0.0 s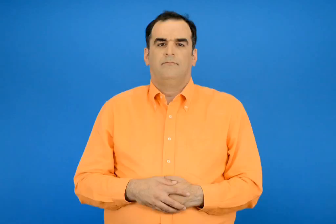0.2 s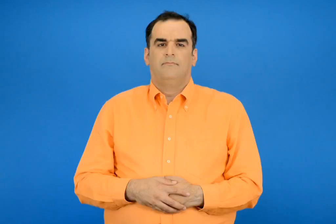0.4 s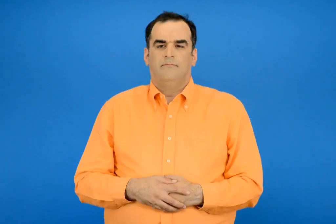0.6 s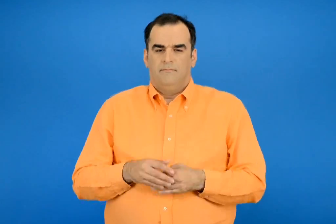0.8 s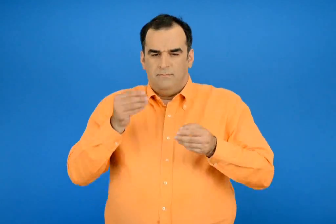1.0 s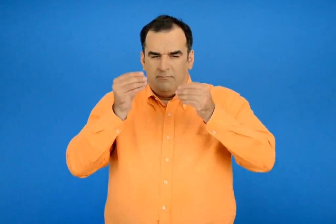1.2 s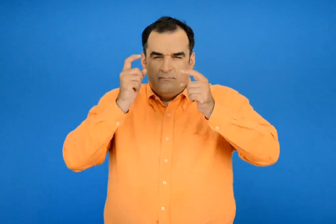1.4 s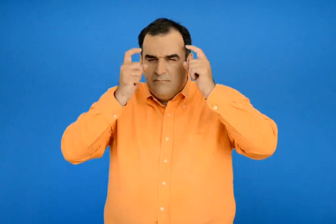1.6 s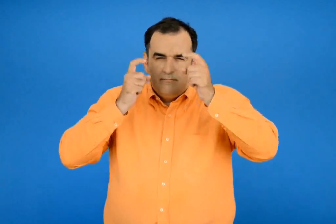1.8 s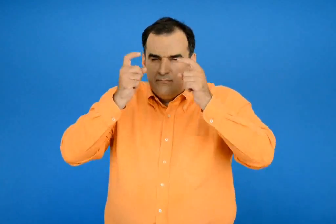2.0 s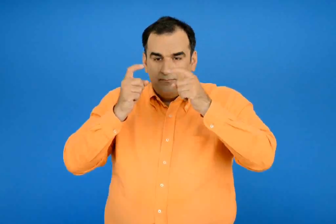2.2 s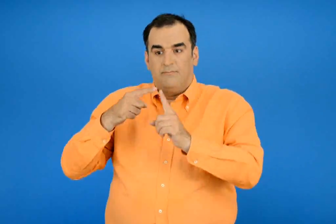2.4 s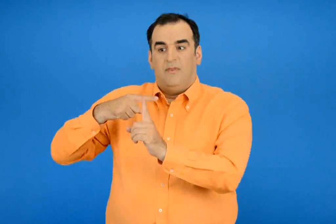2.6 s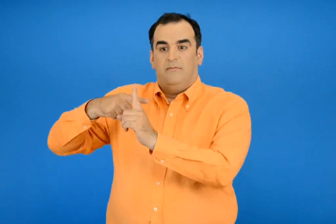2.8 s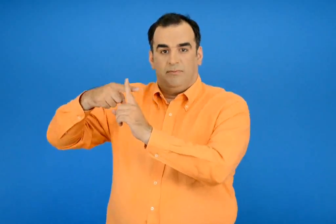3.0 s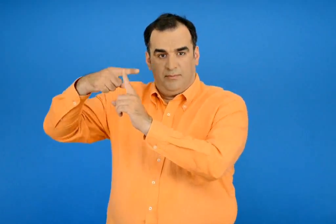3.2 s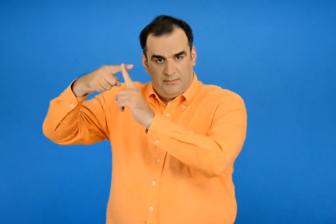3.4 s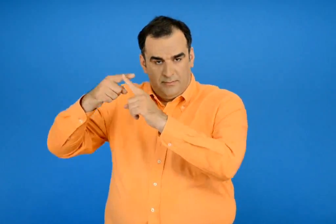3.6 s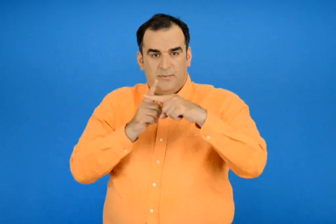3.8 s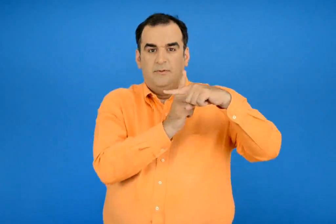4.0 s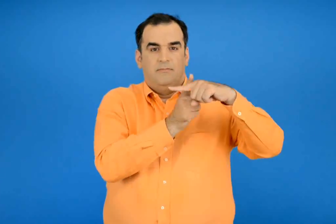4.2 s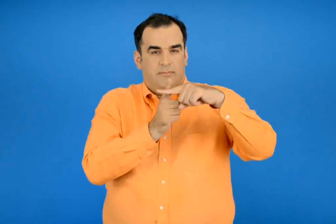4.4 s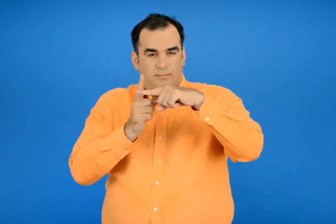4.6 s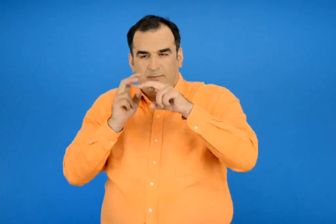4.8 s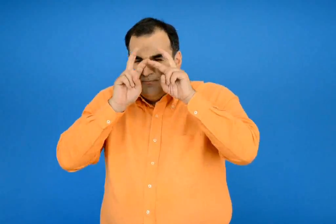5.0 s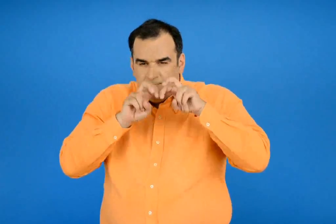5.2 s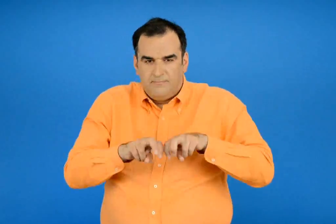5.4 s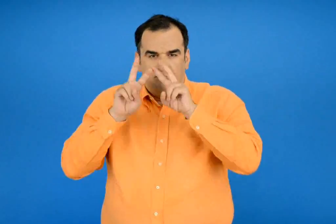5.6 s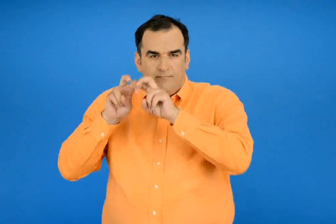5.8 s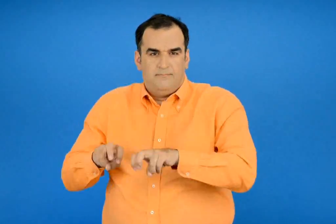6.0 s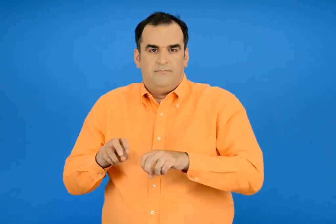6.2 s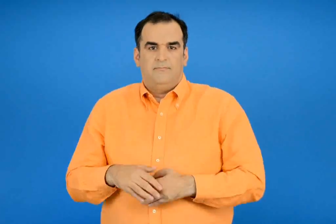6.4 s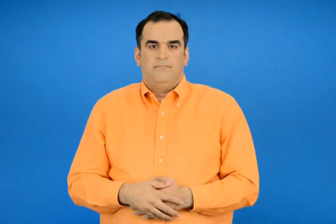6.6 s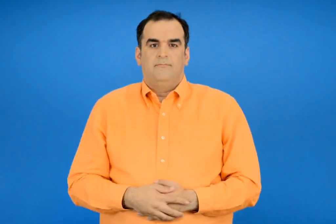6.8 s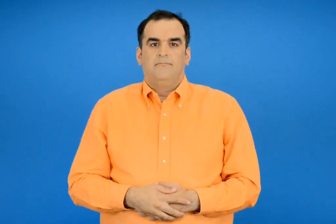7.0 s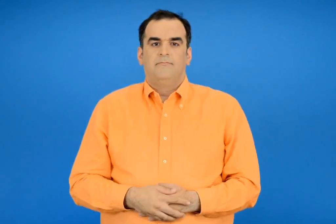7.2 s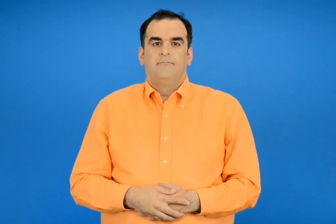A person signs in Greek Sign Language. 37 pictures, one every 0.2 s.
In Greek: ελέγχω τους υπολογισμούς μου με την αριθμογραμμή η με τον άβακα
